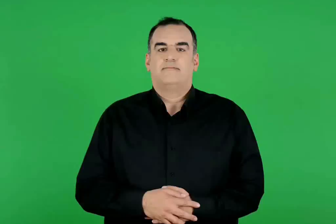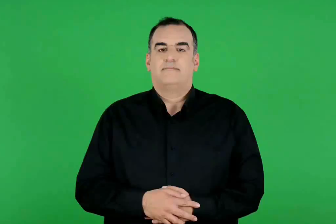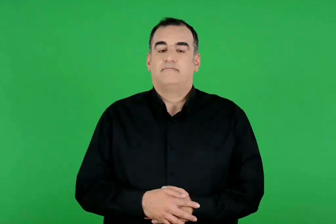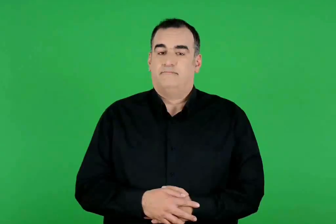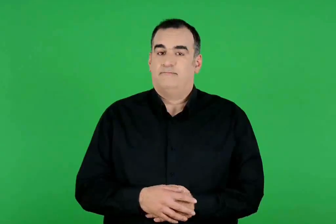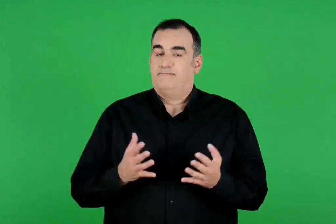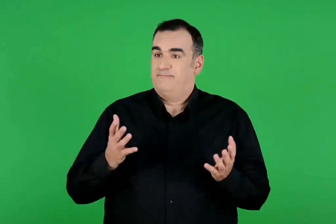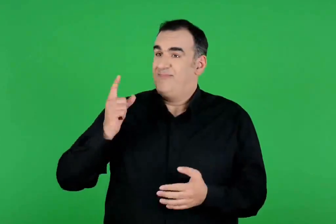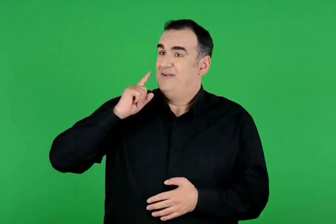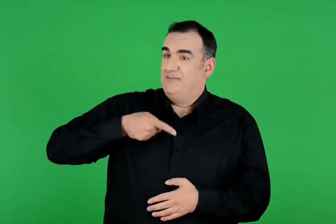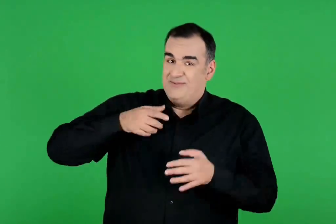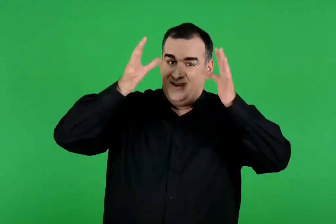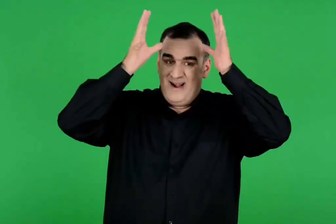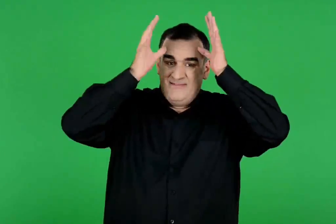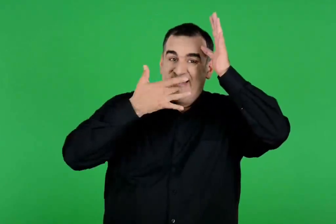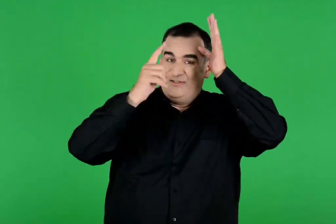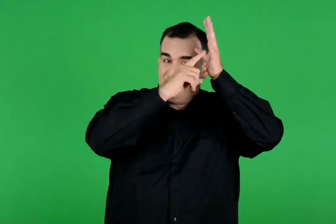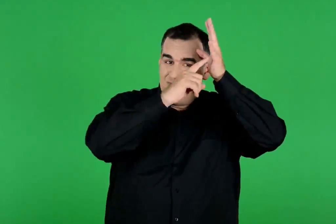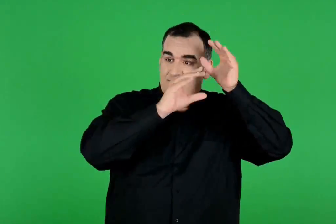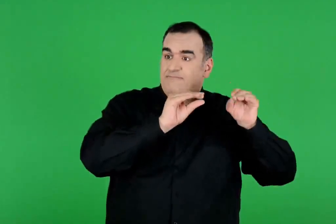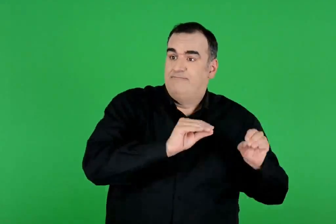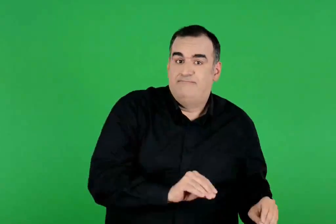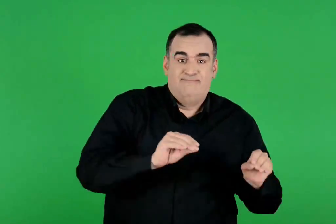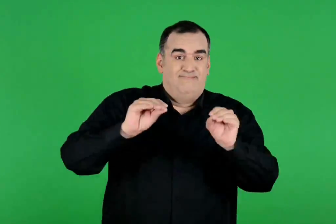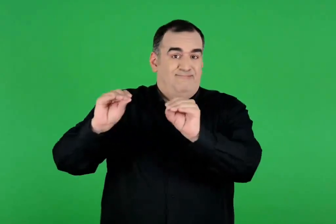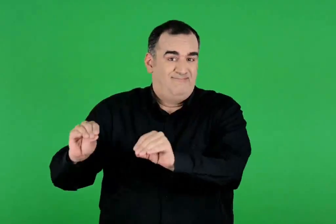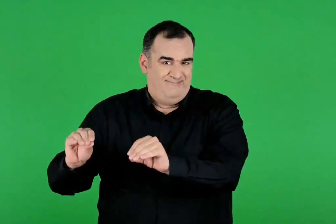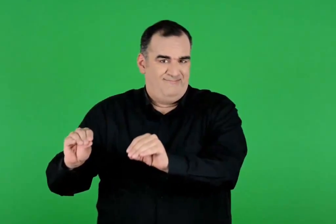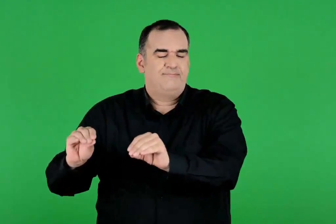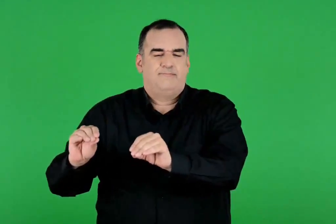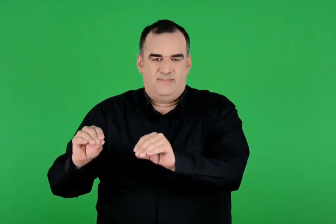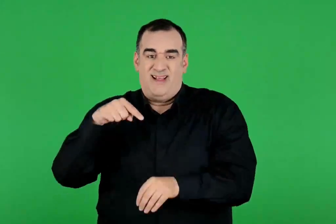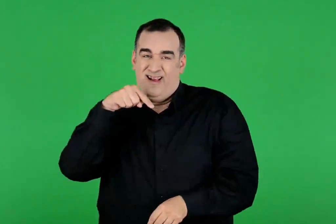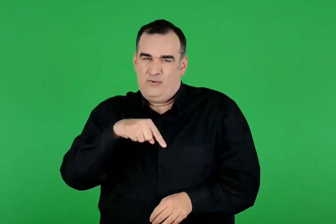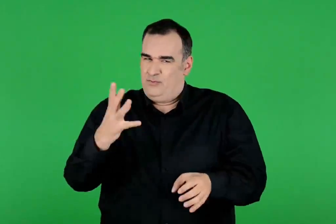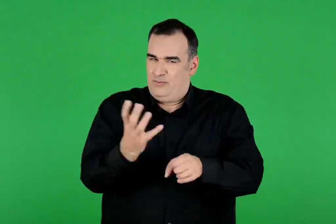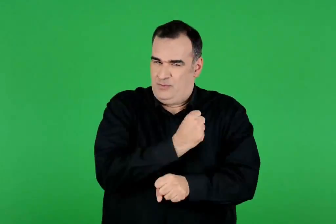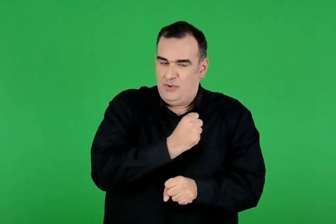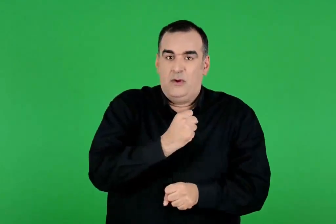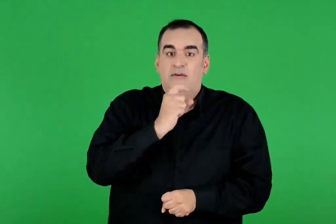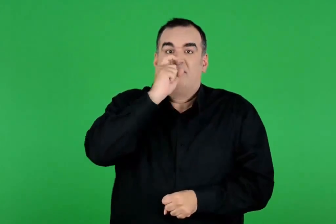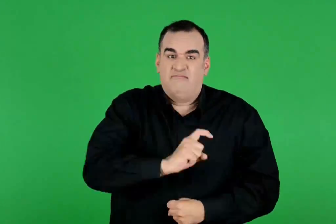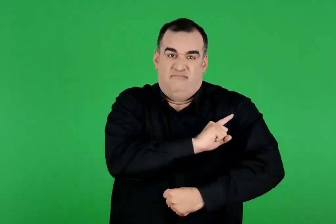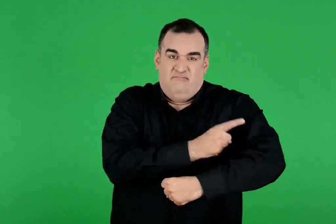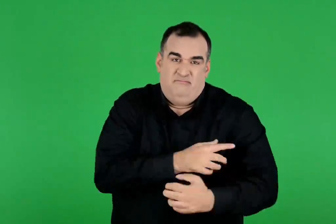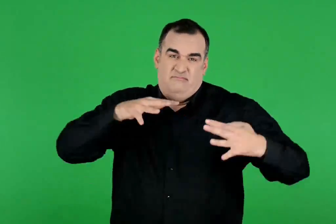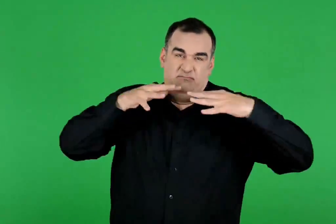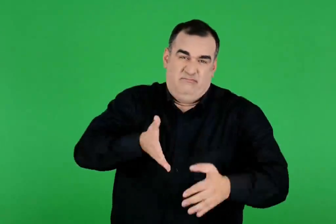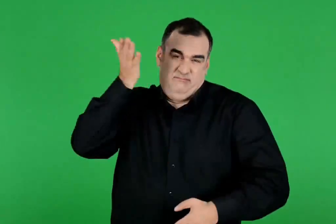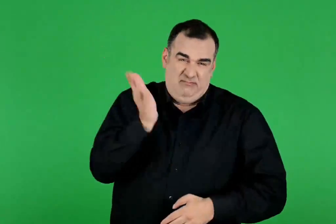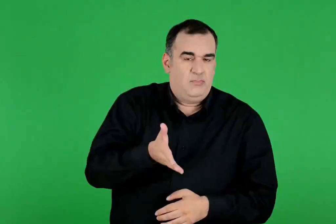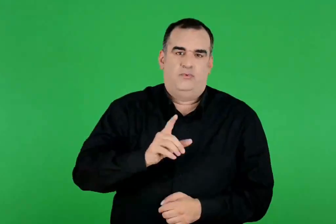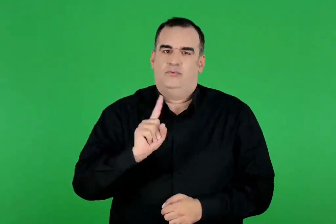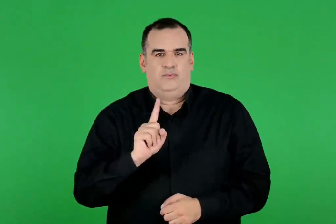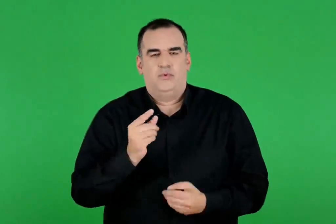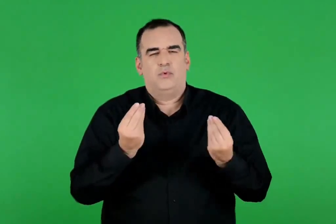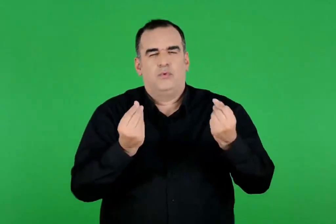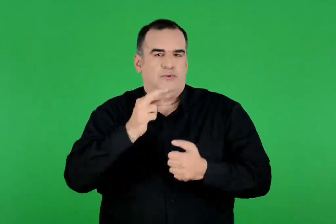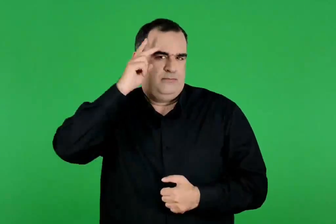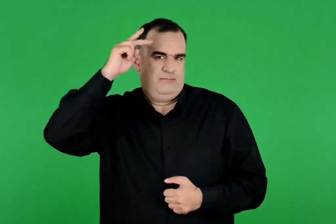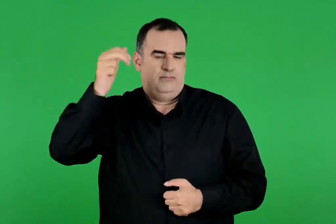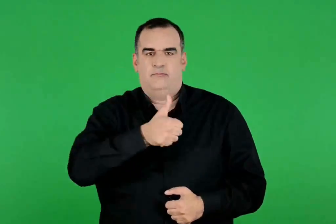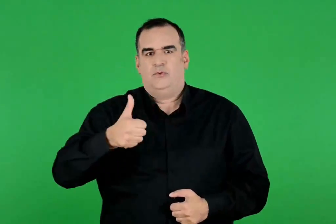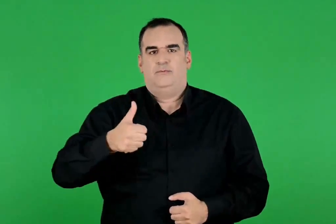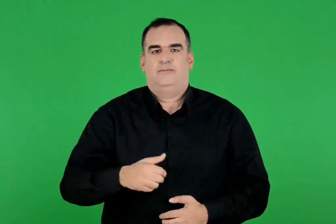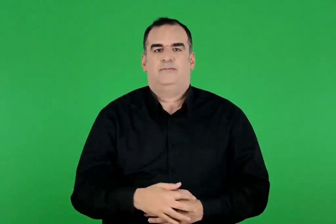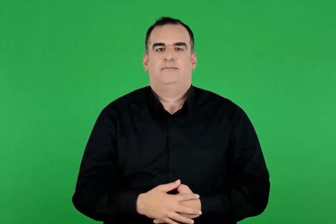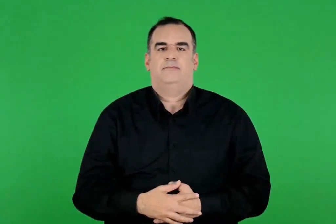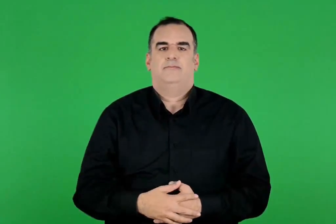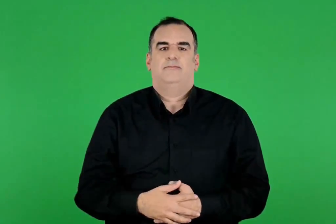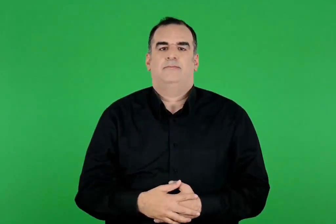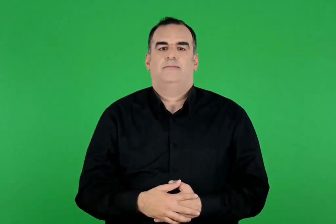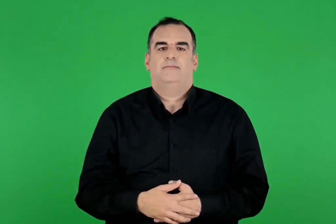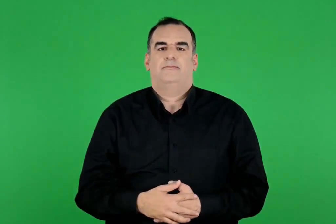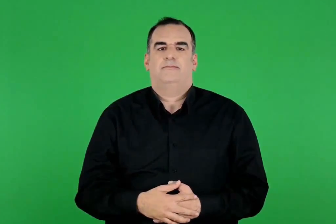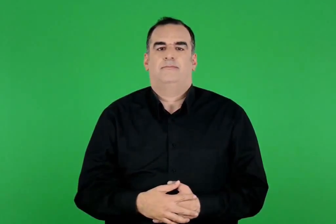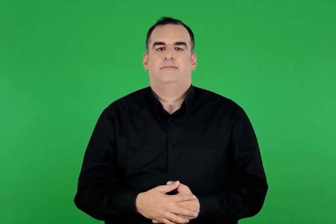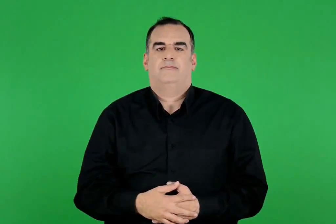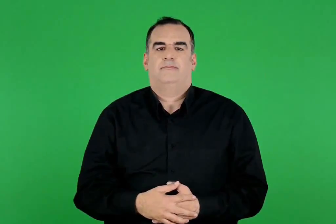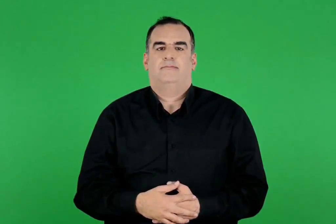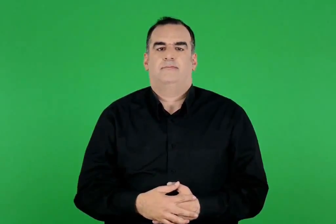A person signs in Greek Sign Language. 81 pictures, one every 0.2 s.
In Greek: στη συνέχεια , το πρόσταγμα που έλαβε ήταν να φέρει το χρυσοκέρατο ελάφι. αυτό τον άθλο όμως τον εκτέλεσε χωρίς βία και κινδύνους μόνο με την εξυπνάδα του μυαλού του
